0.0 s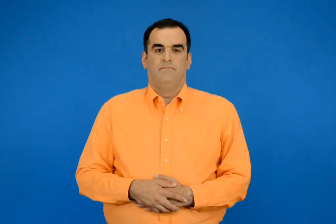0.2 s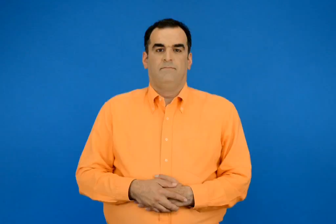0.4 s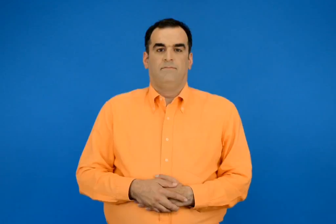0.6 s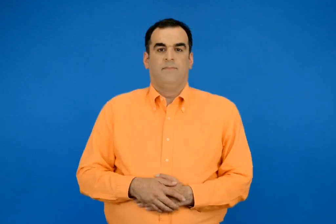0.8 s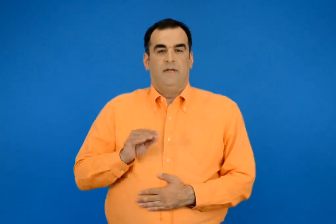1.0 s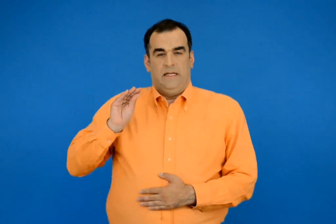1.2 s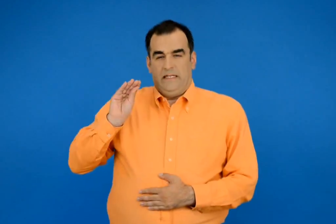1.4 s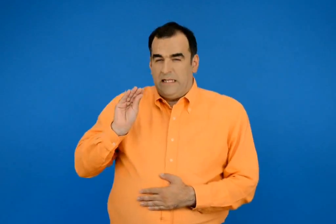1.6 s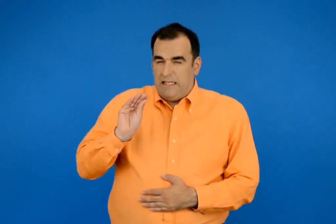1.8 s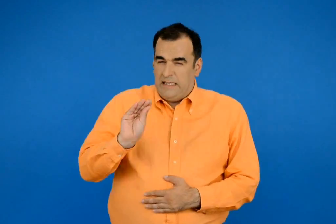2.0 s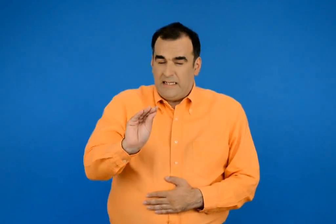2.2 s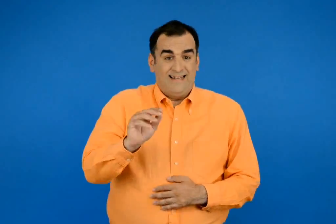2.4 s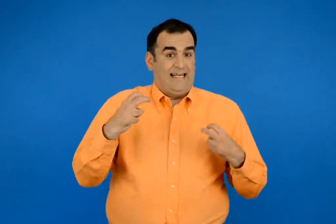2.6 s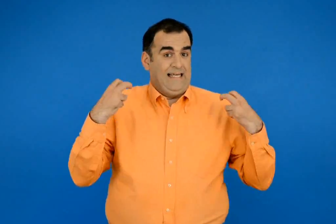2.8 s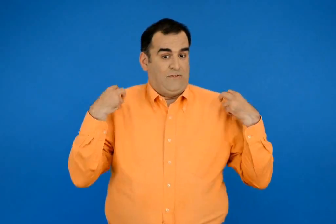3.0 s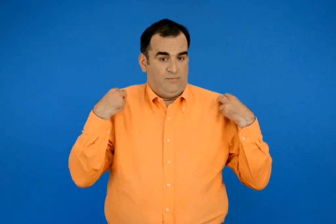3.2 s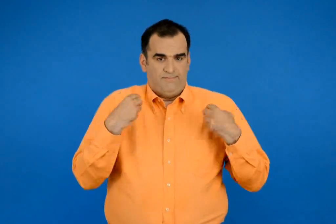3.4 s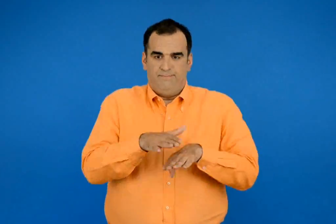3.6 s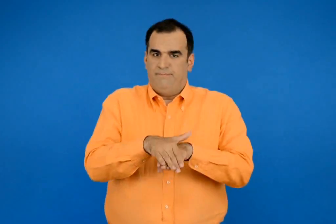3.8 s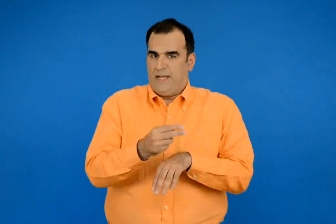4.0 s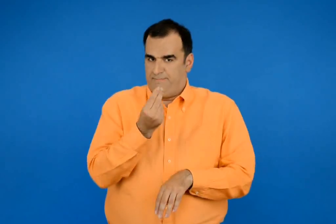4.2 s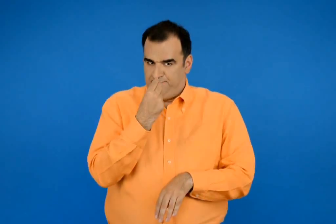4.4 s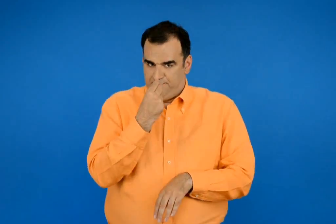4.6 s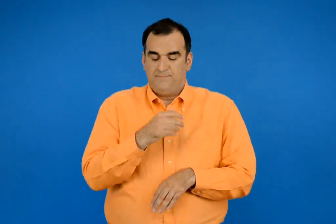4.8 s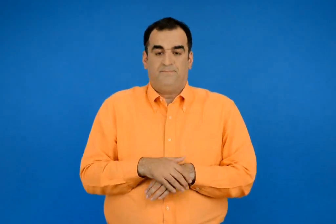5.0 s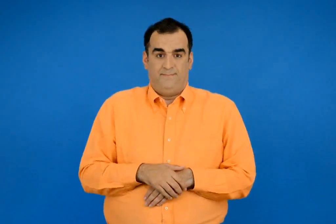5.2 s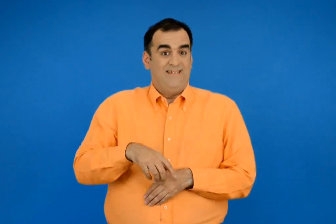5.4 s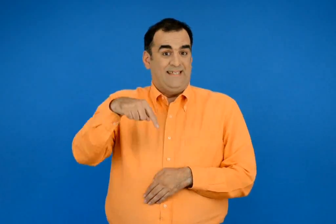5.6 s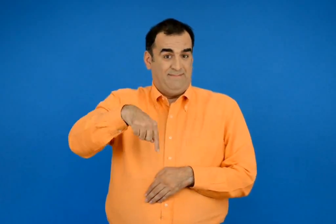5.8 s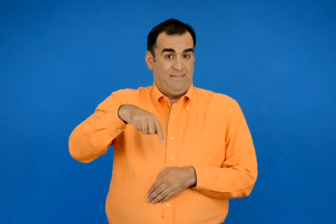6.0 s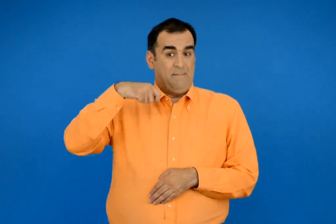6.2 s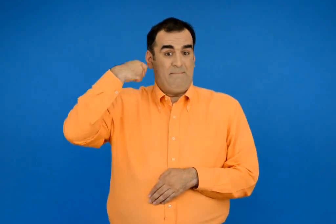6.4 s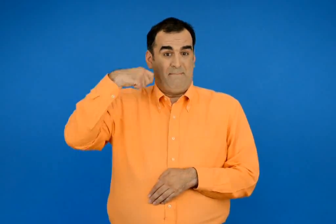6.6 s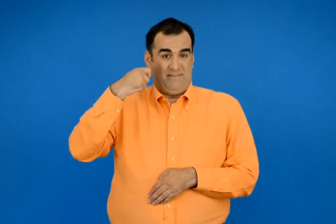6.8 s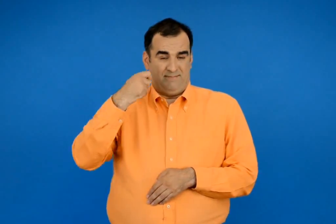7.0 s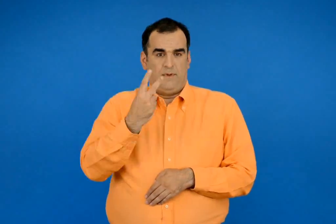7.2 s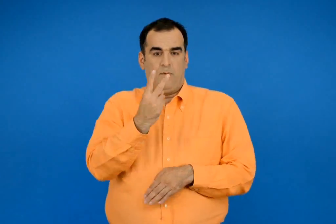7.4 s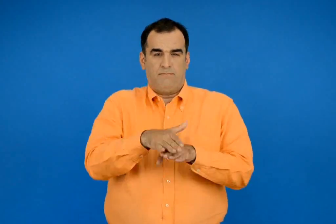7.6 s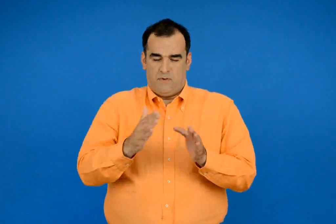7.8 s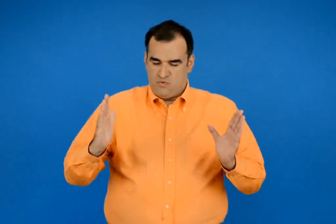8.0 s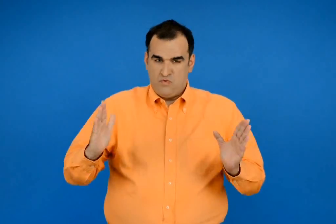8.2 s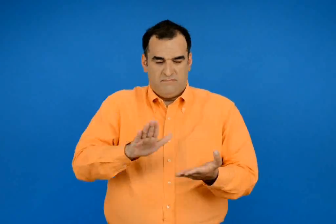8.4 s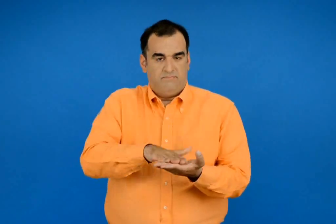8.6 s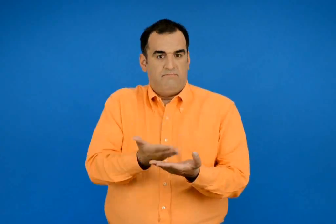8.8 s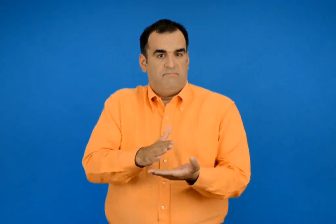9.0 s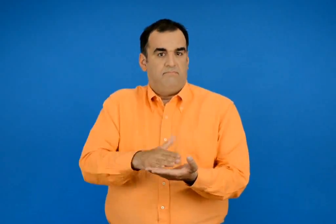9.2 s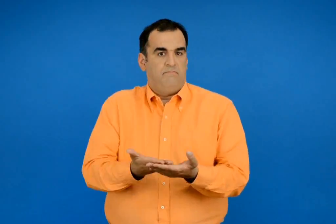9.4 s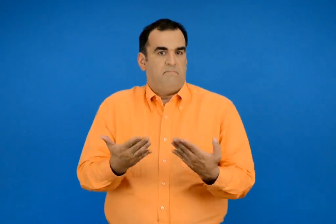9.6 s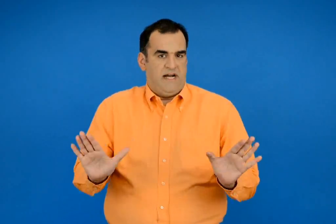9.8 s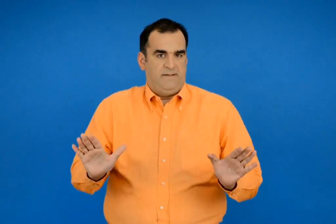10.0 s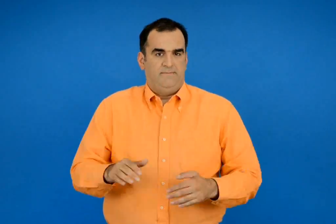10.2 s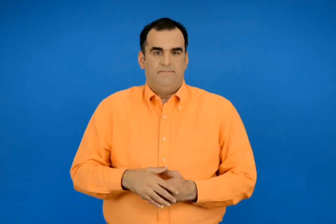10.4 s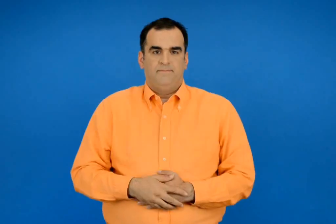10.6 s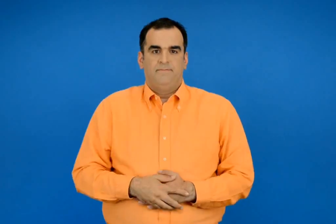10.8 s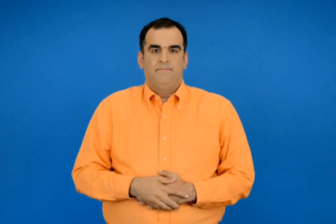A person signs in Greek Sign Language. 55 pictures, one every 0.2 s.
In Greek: κάθε τετάρτη ο χρήστος τρώει ψαρί σήμερα η μητέρα του έψησε 2 μεγάλα ψαριά
